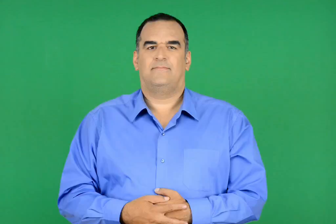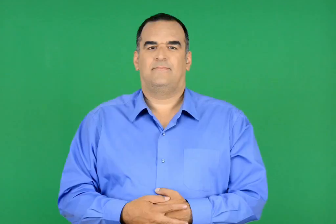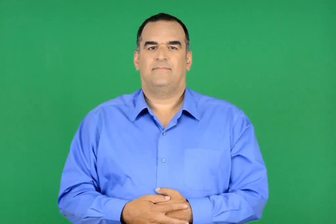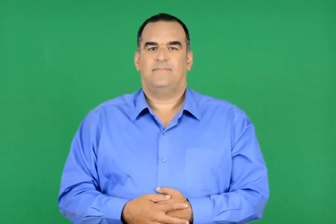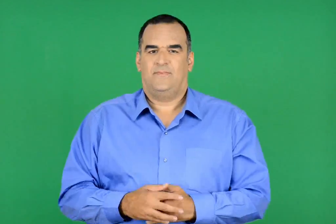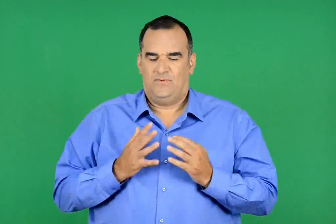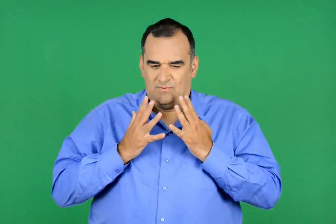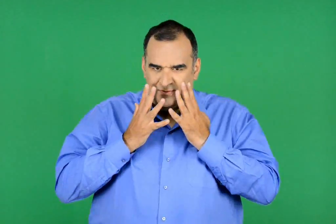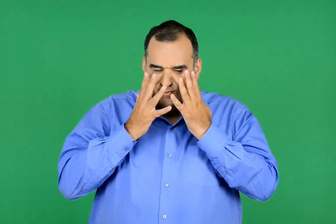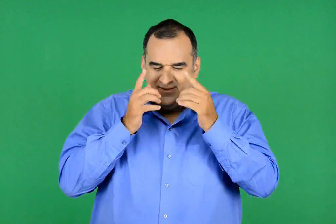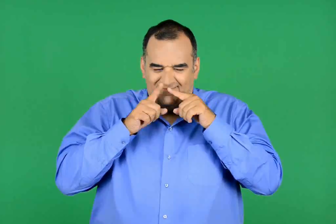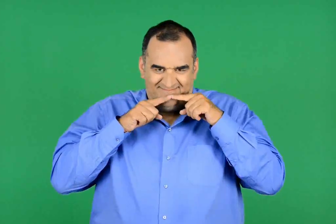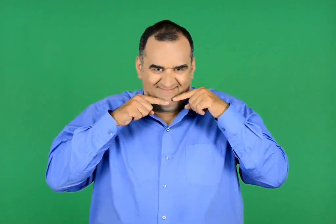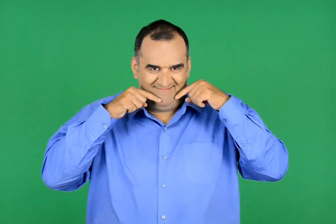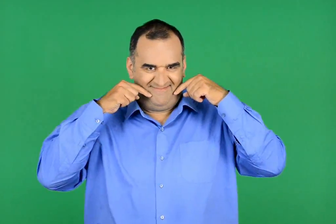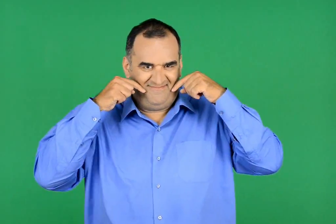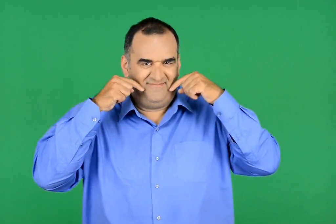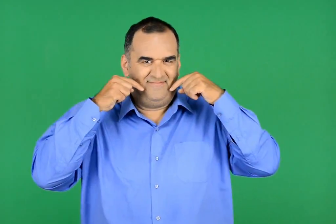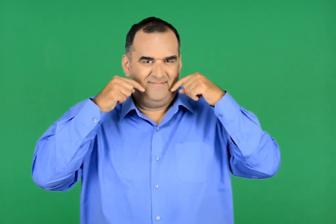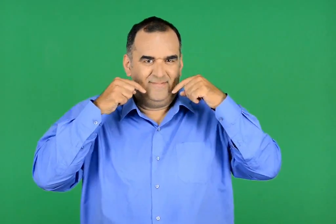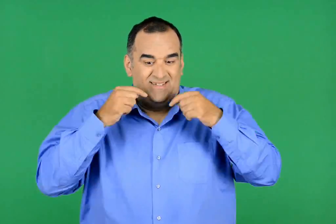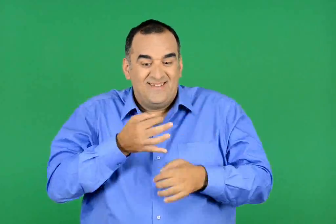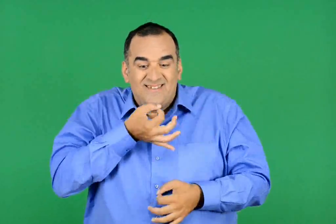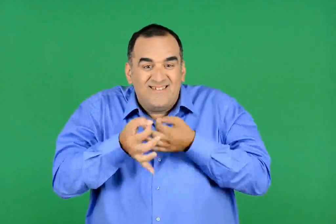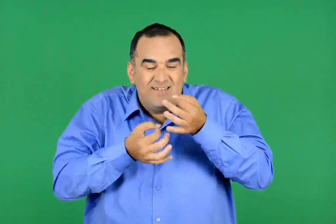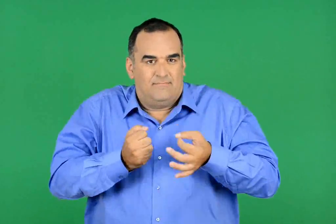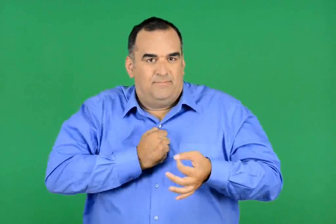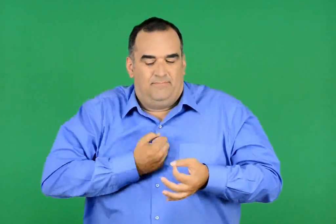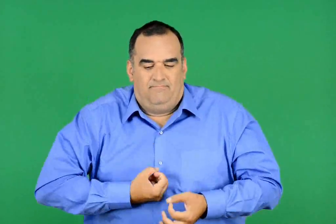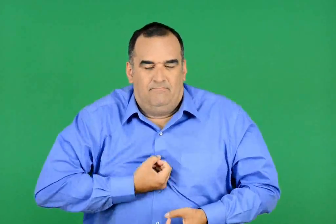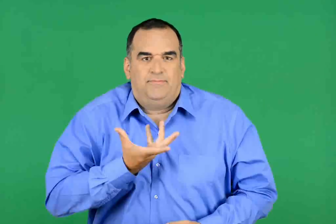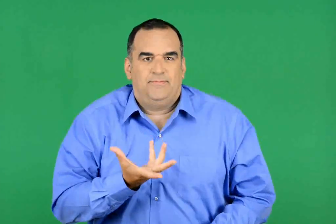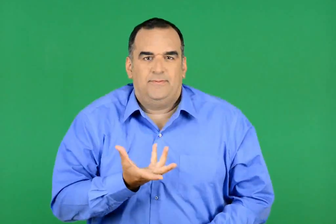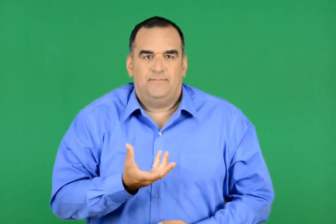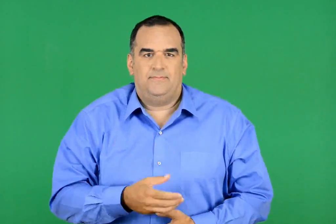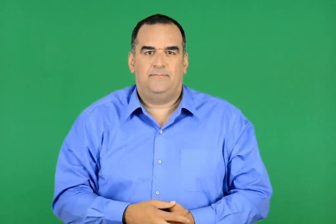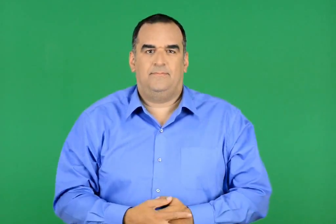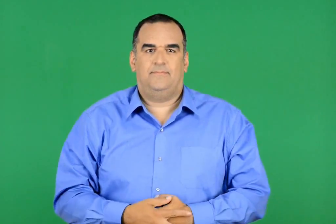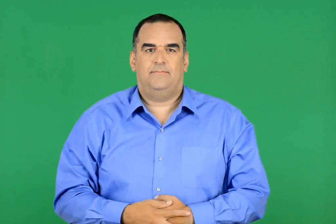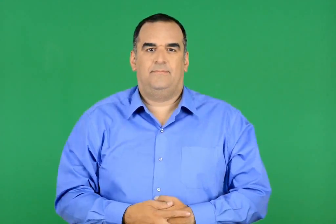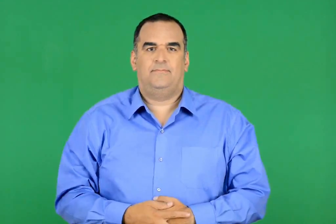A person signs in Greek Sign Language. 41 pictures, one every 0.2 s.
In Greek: εδώ χαμογελάει ντροπαλά. τα παρακάτω λόγια ήταν ολοδικά του
